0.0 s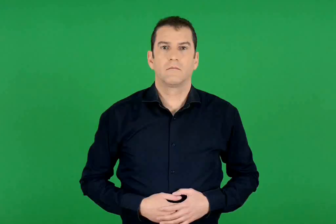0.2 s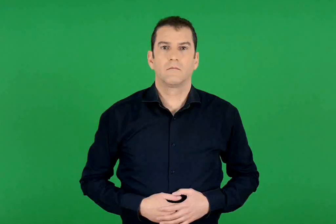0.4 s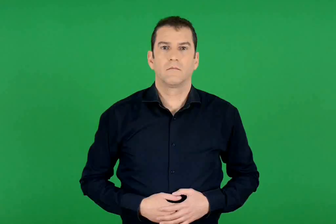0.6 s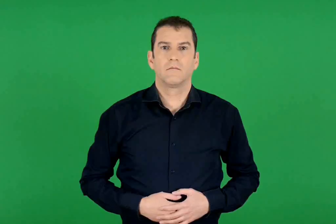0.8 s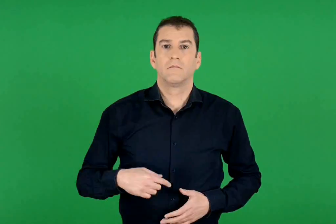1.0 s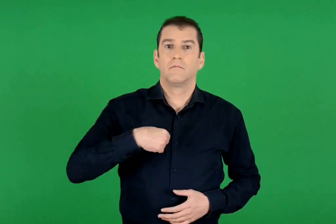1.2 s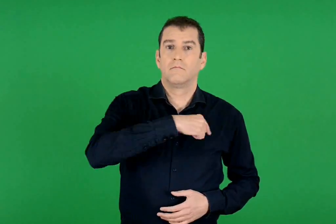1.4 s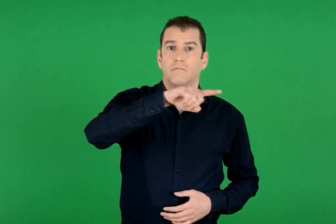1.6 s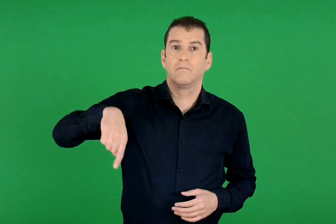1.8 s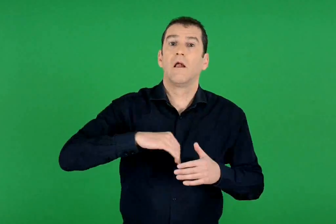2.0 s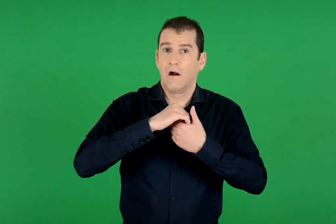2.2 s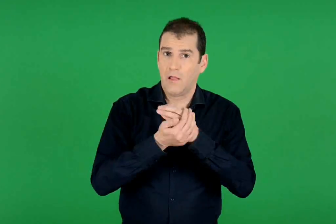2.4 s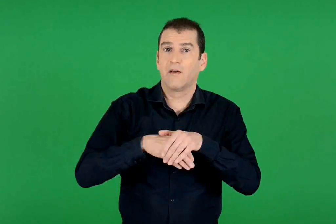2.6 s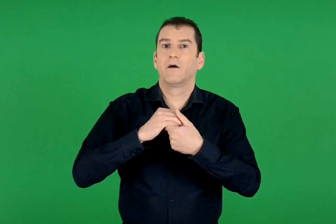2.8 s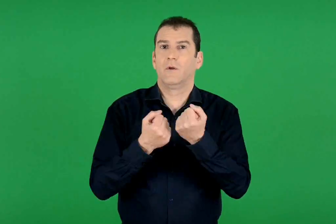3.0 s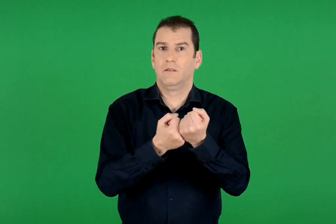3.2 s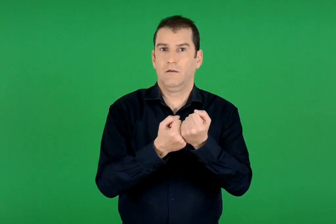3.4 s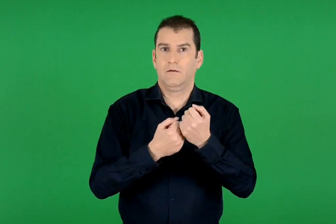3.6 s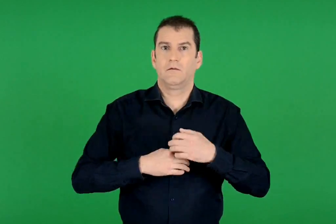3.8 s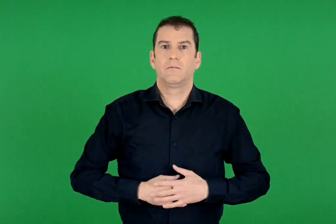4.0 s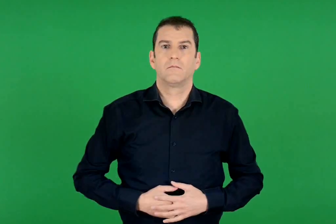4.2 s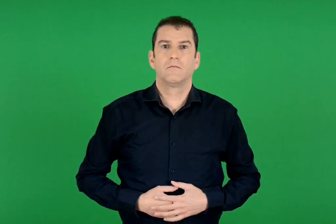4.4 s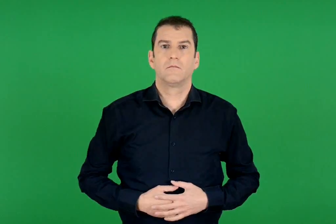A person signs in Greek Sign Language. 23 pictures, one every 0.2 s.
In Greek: ενδιαφερόμαστε
